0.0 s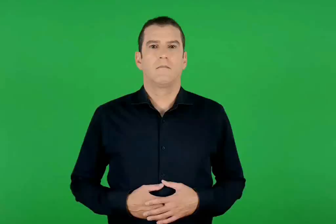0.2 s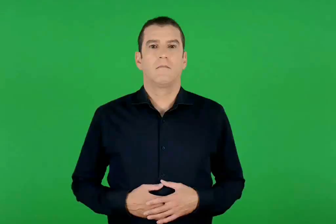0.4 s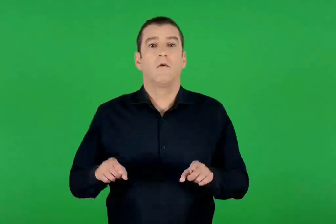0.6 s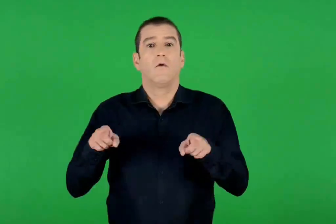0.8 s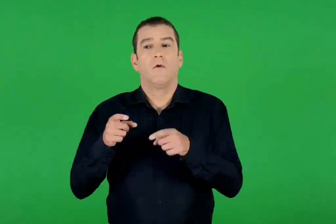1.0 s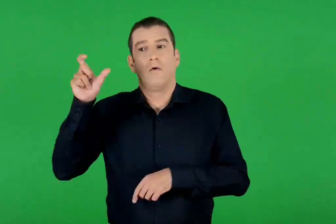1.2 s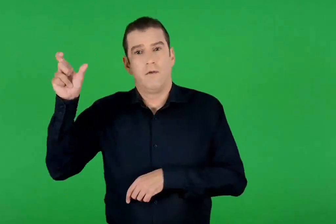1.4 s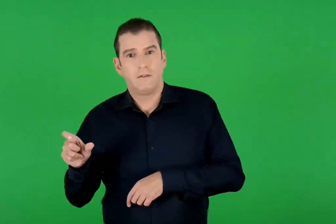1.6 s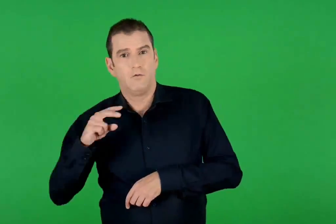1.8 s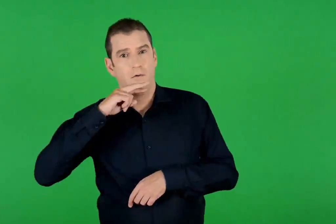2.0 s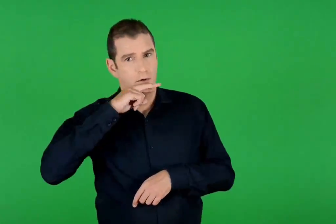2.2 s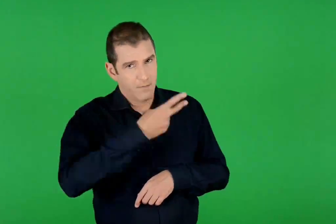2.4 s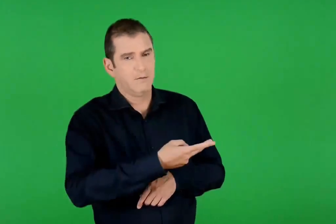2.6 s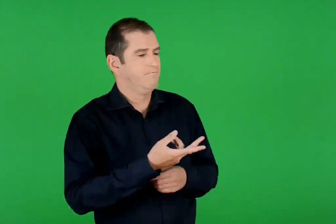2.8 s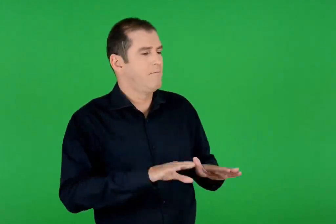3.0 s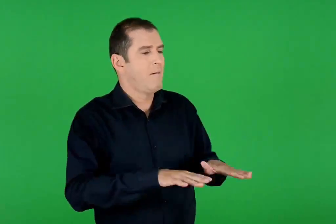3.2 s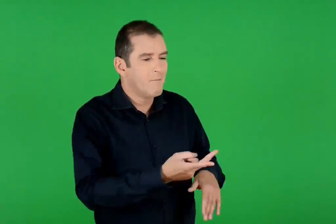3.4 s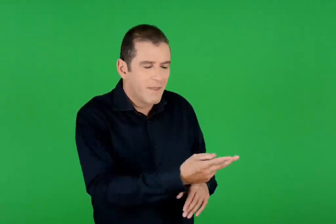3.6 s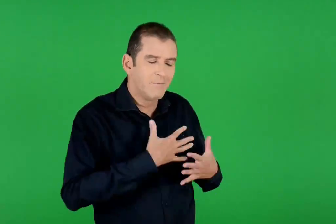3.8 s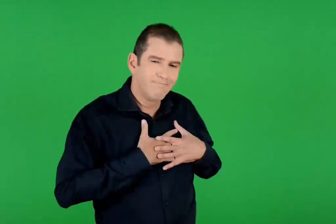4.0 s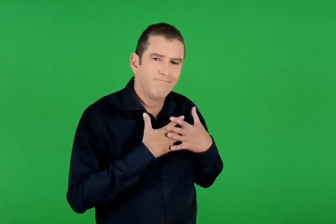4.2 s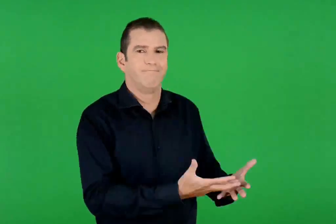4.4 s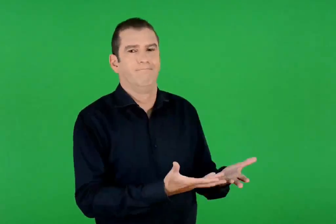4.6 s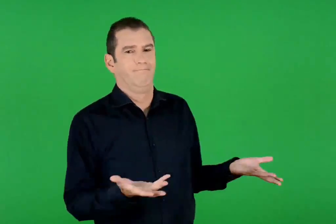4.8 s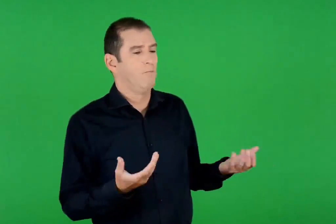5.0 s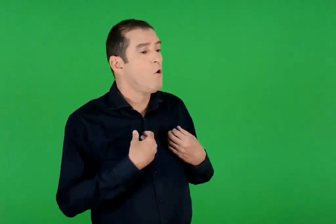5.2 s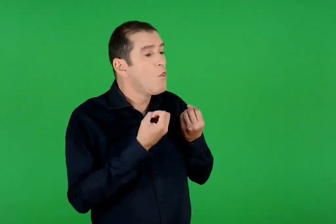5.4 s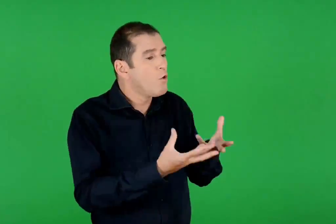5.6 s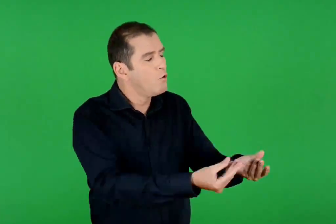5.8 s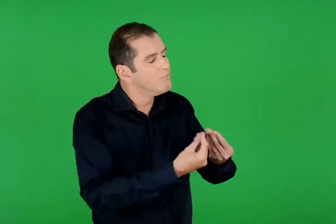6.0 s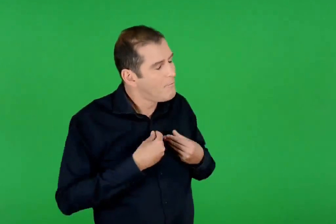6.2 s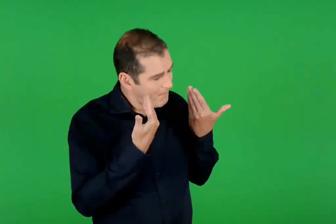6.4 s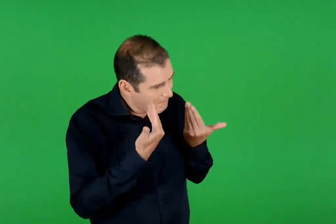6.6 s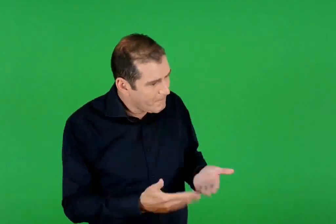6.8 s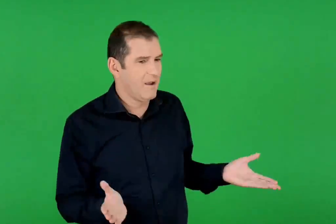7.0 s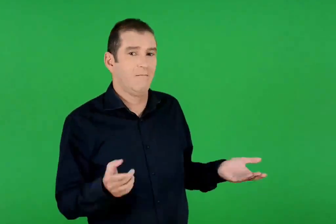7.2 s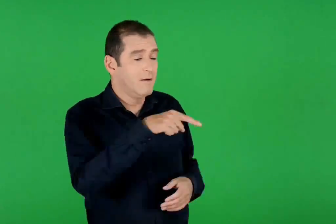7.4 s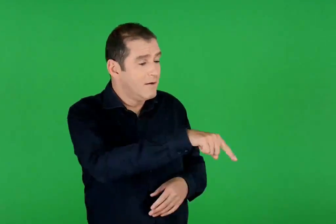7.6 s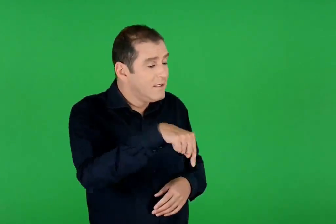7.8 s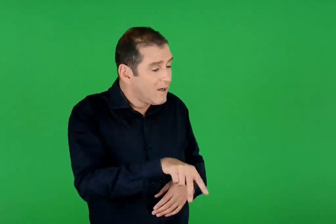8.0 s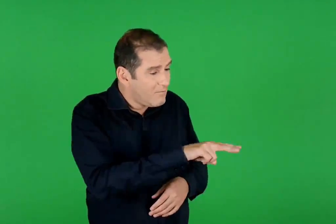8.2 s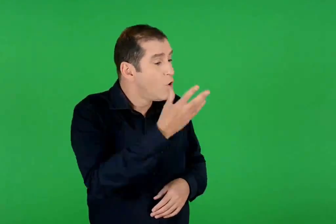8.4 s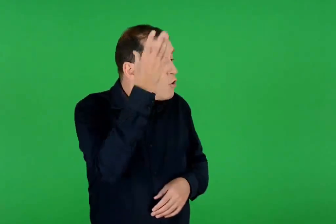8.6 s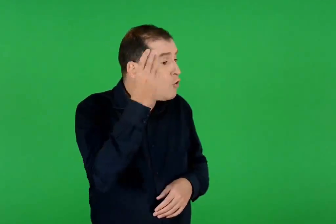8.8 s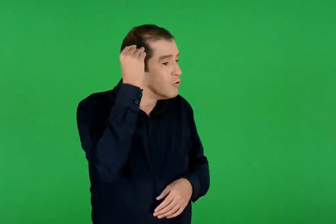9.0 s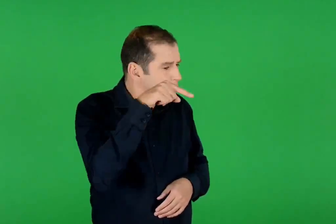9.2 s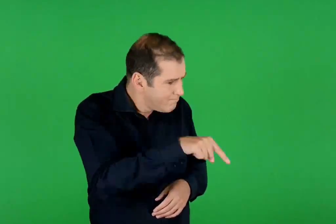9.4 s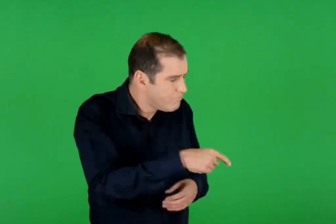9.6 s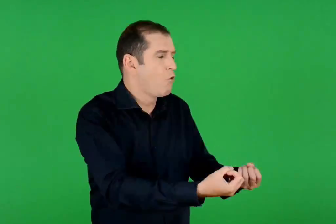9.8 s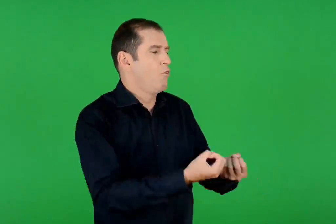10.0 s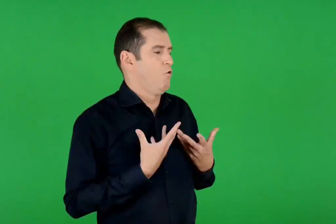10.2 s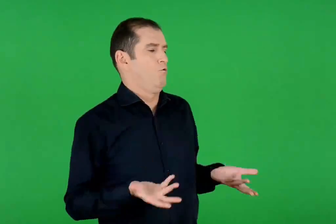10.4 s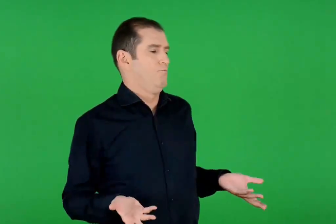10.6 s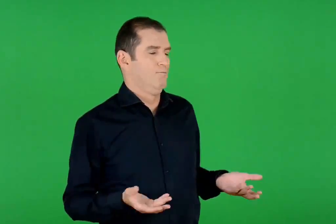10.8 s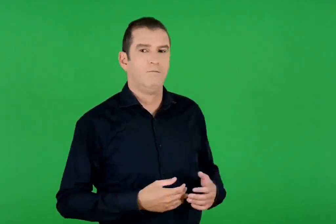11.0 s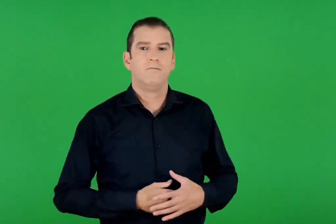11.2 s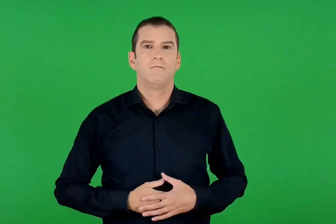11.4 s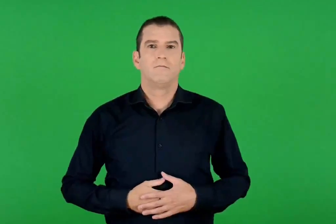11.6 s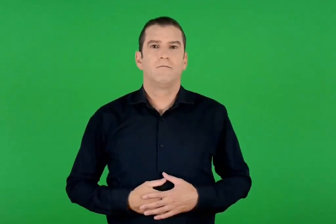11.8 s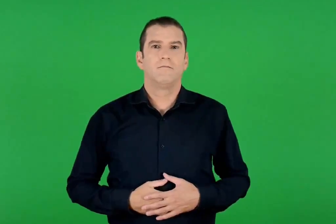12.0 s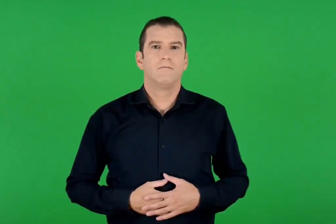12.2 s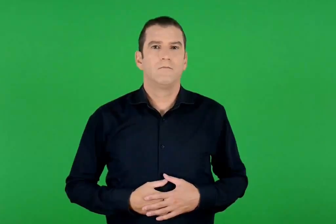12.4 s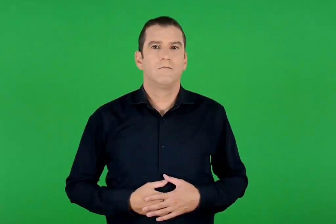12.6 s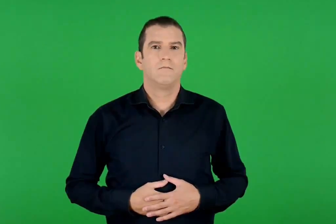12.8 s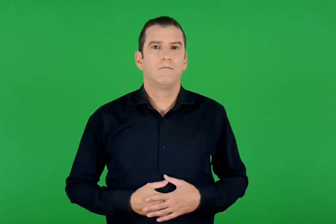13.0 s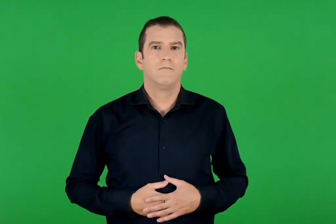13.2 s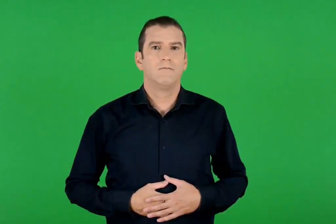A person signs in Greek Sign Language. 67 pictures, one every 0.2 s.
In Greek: αγαπητά μου παιδιά , απάντησε ο δάσκαλος , πήρα το δώρο που ήθελα. η γνώση που αποκτήσατε σήμερα είναι το δώρο που μου κάνατε
